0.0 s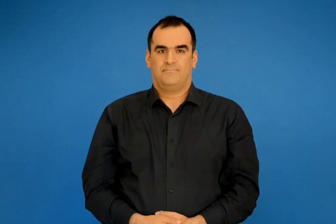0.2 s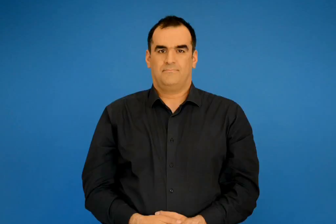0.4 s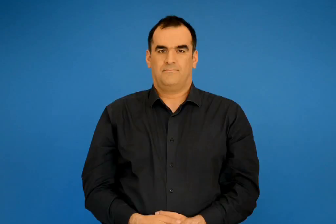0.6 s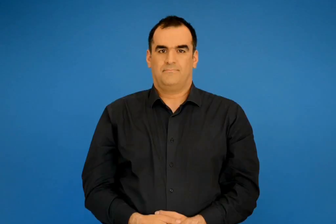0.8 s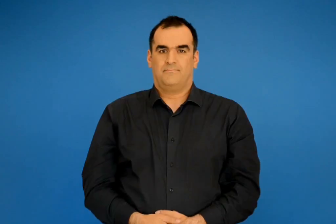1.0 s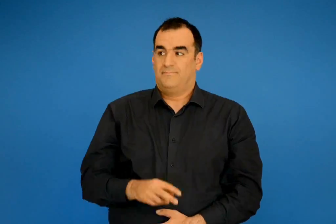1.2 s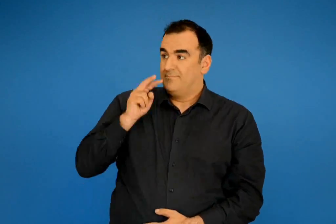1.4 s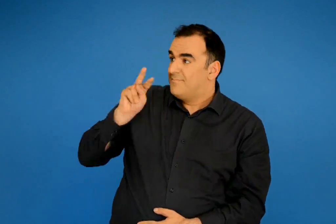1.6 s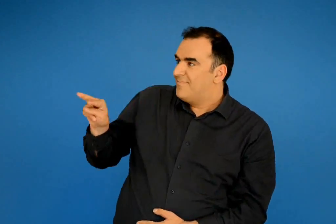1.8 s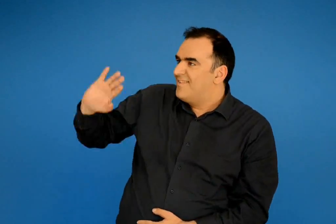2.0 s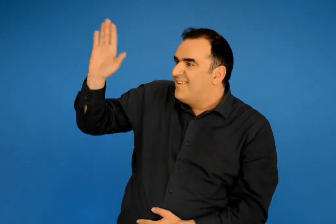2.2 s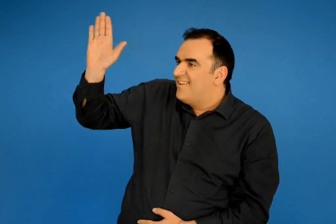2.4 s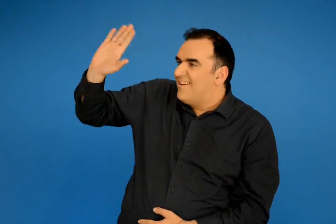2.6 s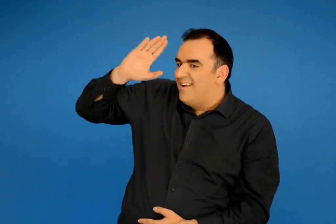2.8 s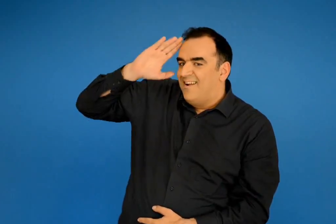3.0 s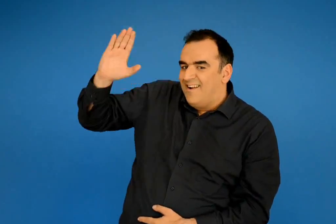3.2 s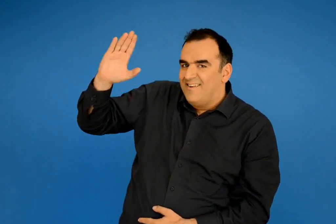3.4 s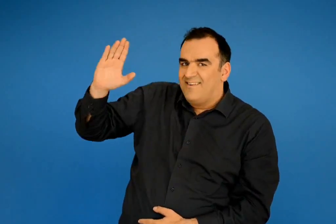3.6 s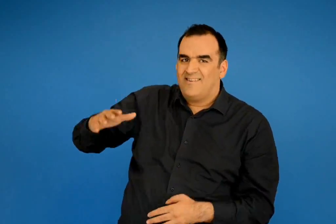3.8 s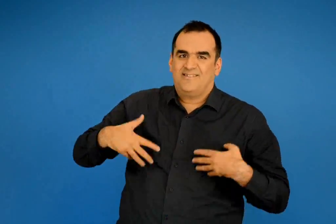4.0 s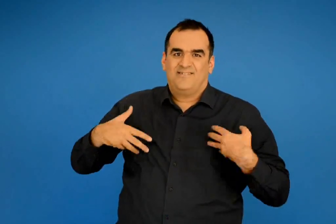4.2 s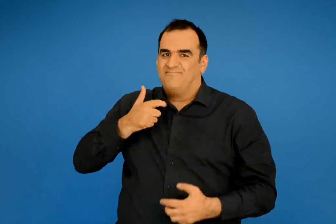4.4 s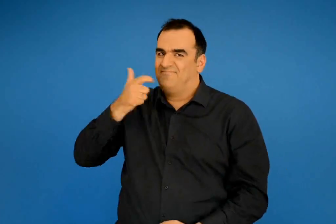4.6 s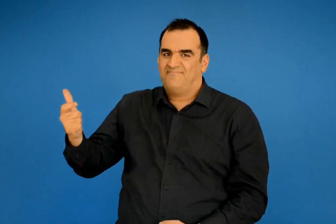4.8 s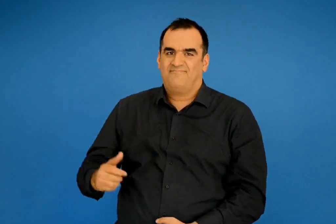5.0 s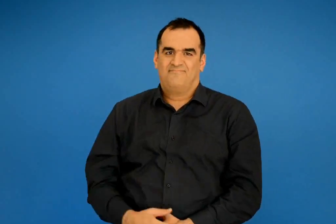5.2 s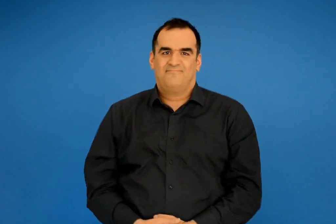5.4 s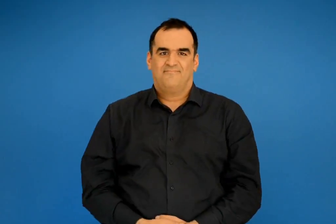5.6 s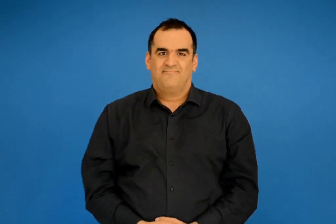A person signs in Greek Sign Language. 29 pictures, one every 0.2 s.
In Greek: γεια σου λάμπη φώναξε χαρούμενα
